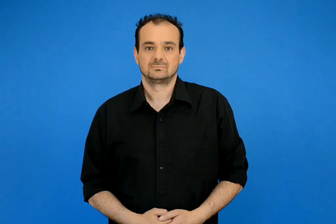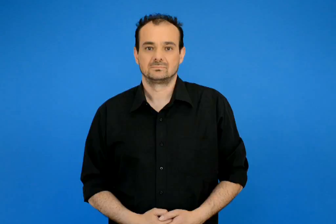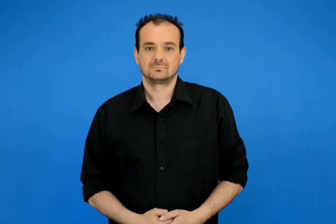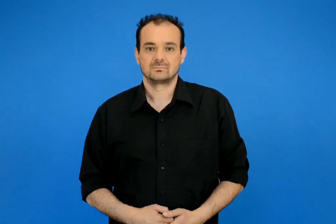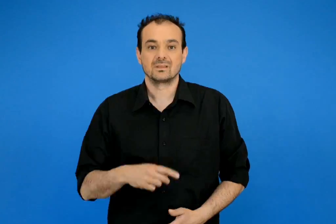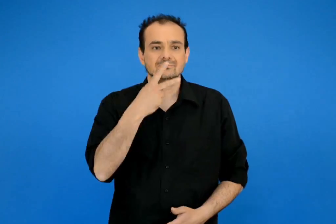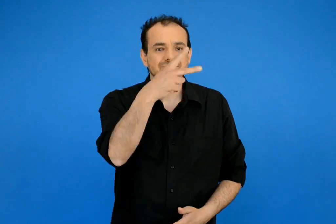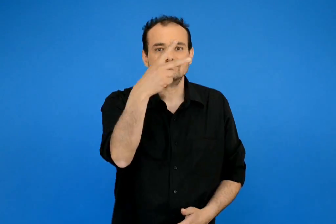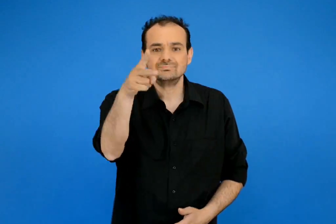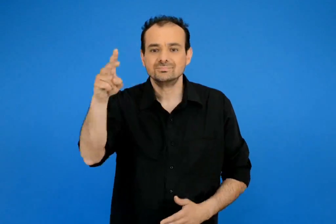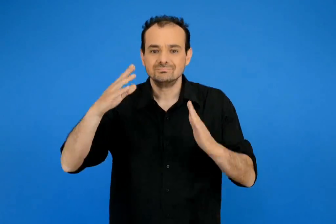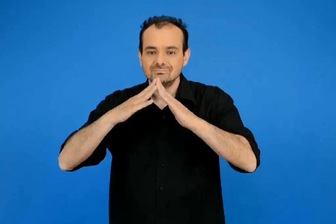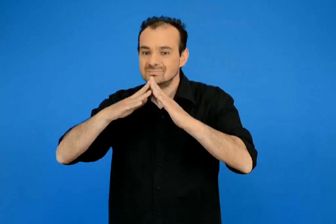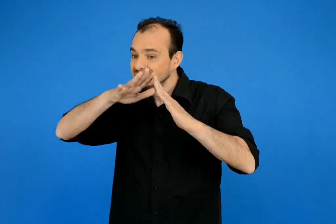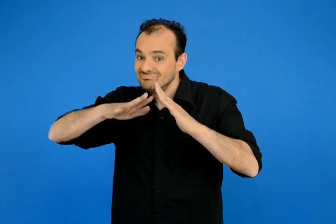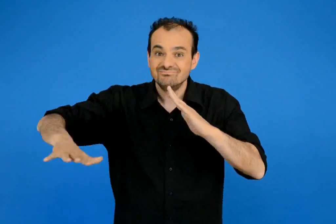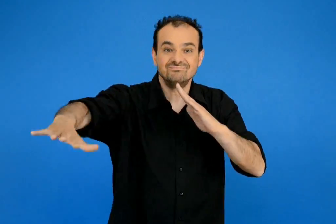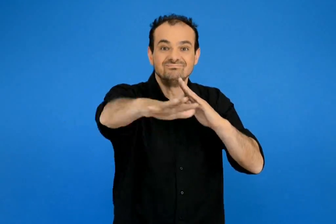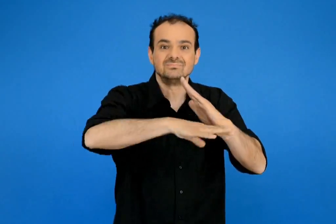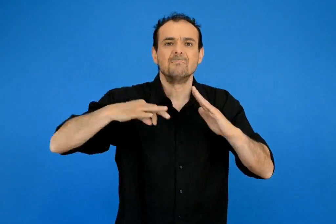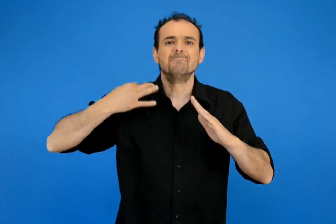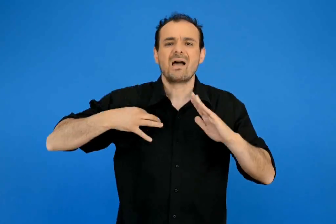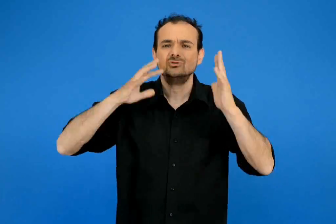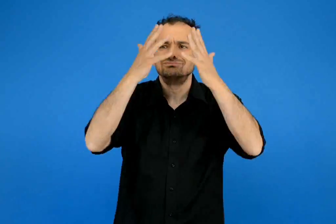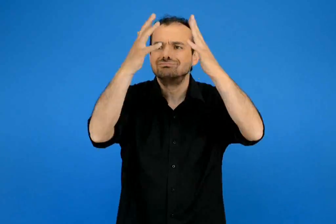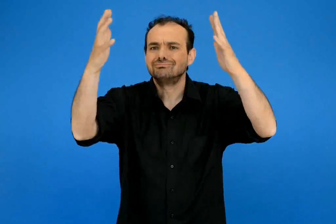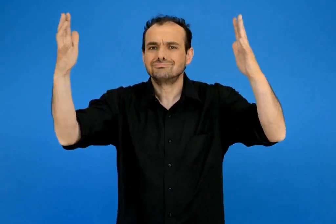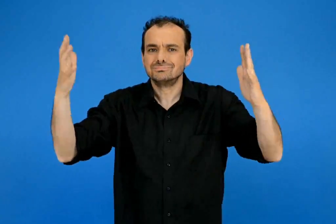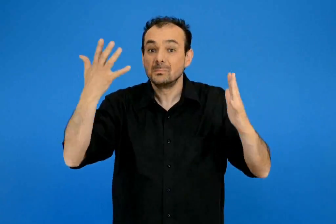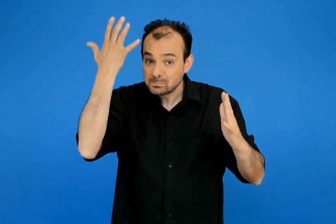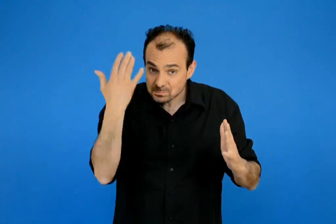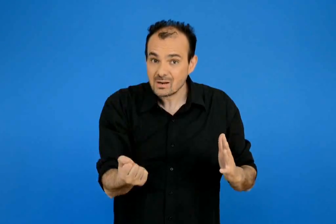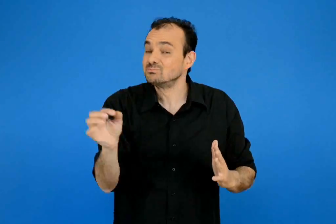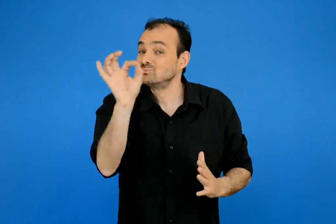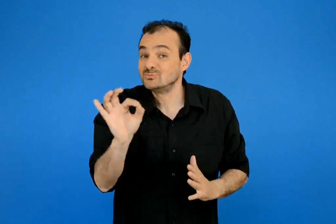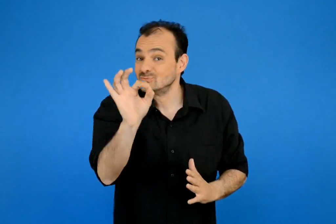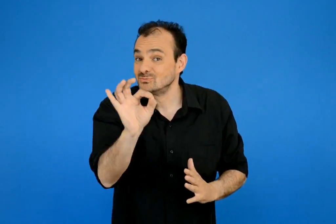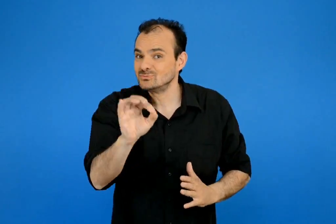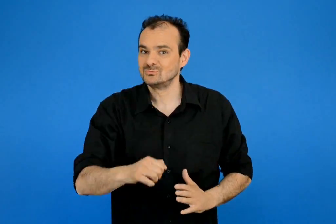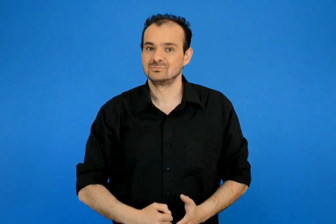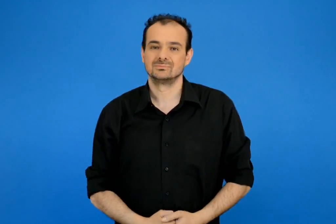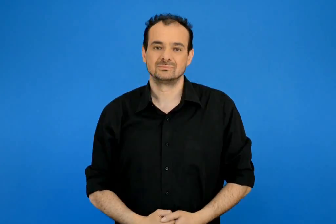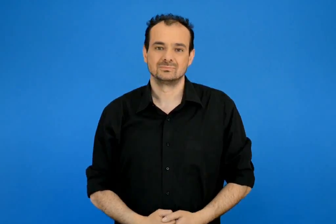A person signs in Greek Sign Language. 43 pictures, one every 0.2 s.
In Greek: που υπάρχει πράσινο στη δική σας συνοικία ;
